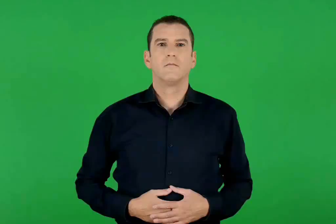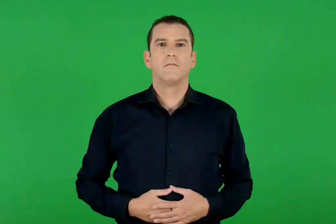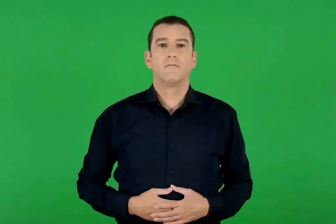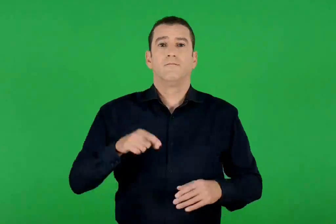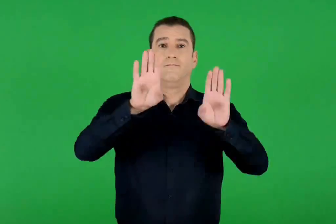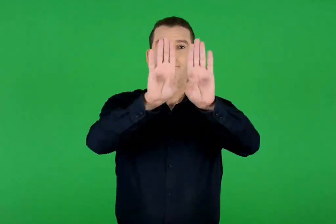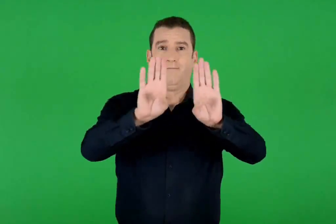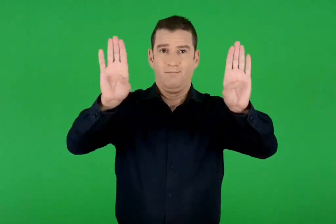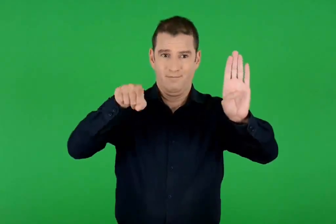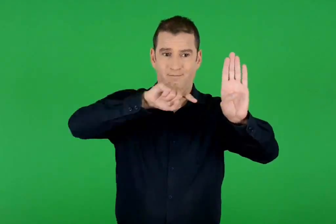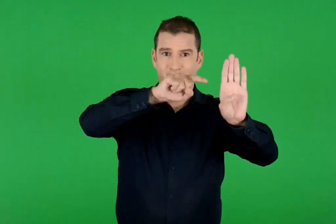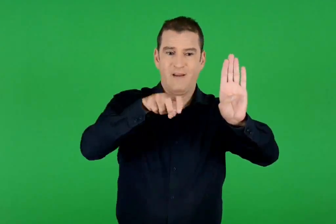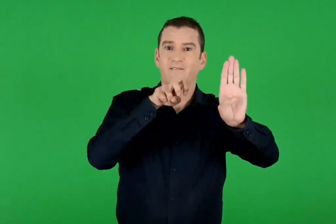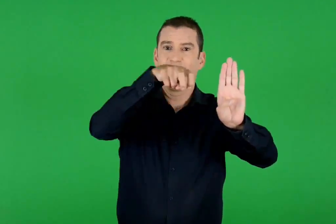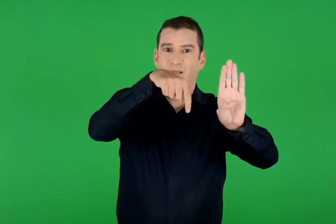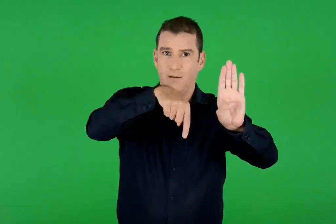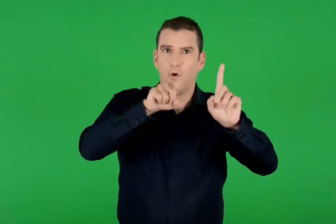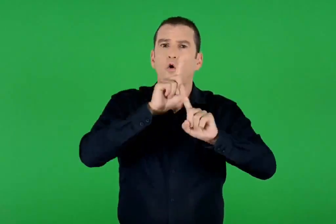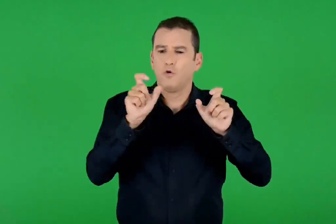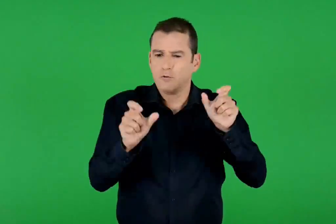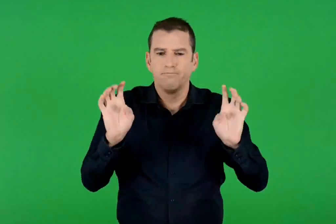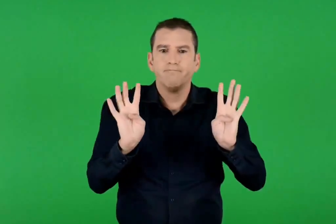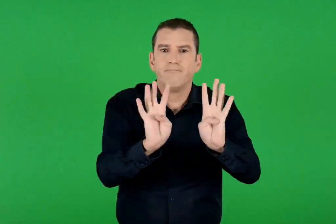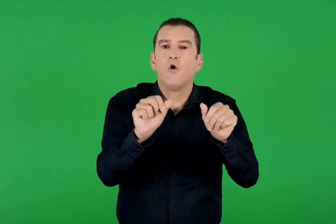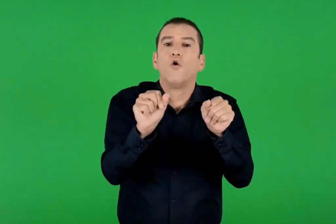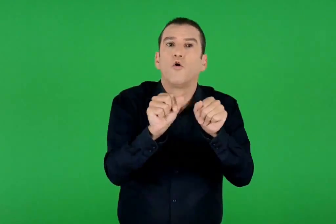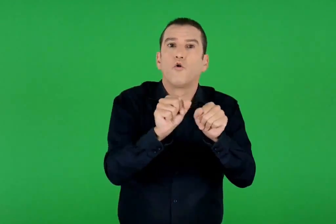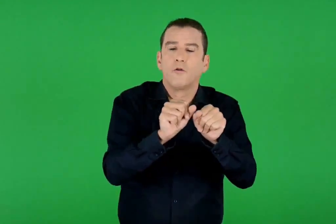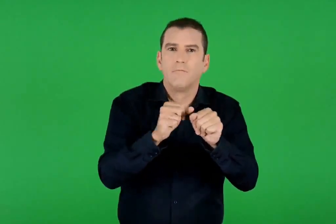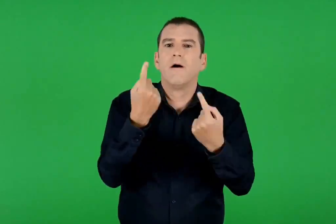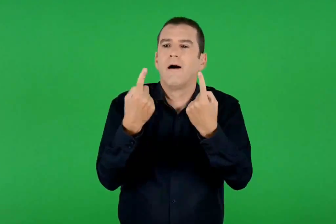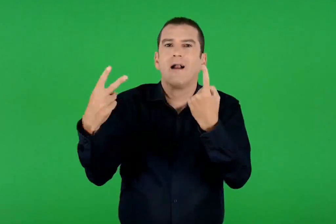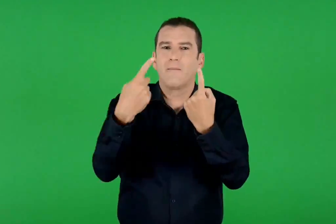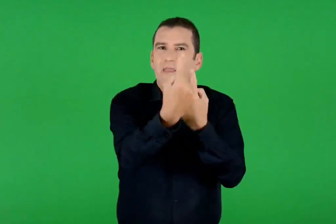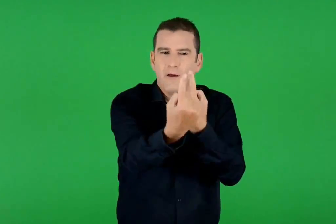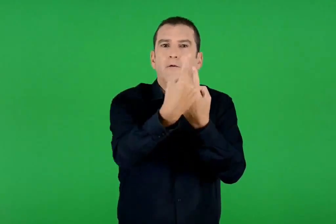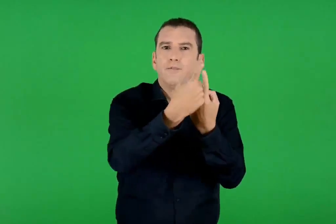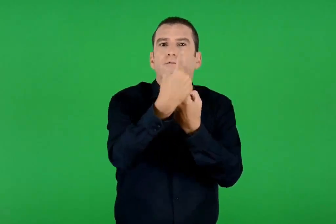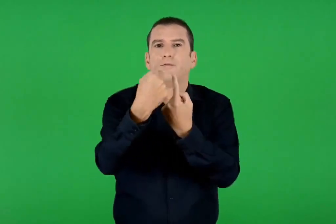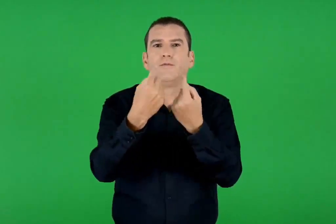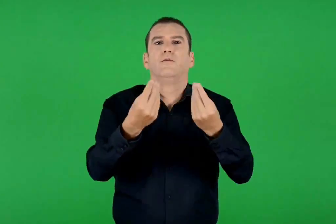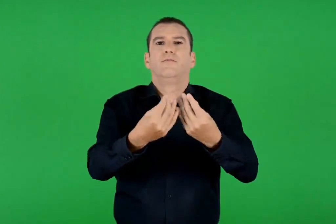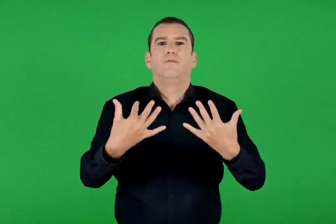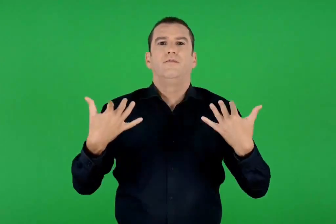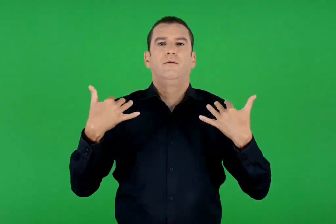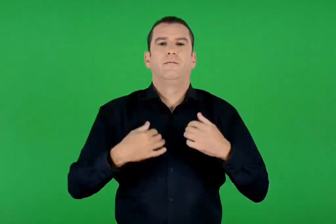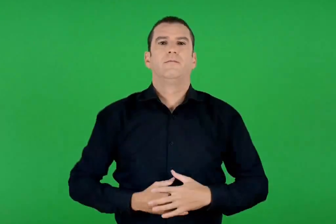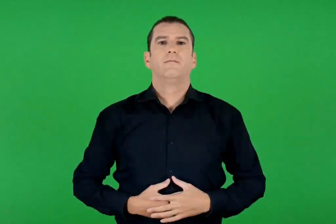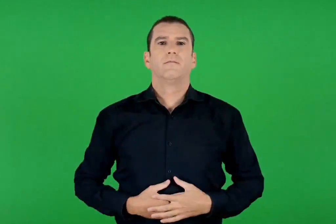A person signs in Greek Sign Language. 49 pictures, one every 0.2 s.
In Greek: όσοι είναι κοντά στο ιερό βήμα ανάβουν τη λαμπάδα τους από τη δική του
